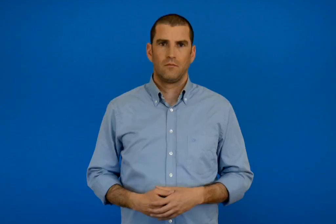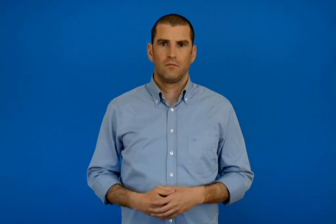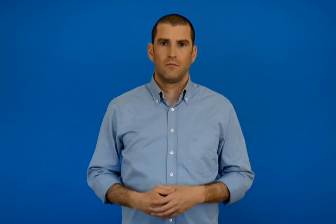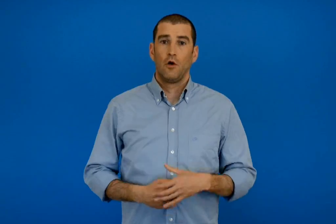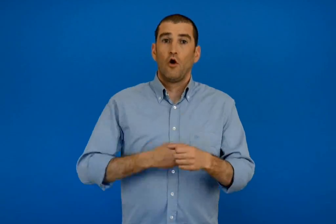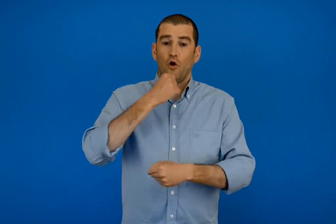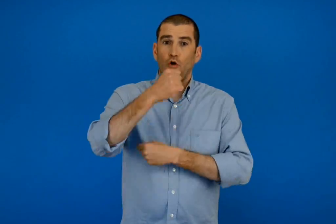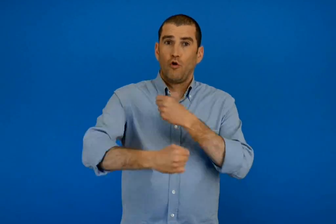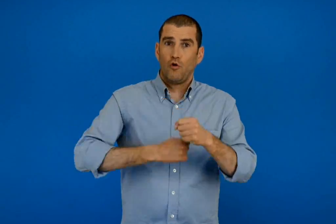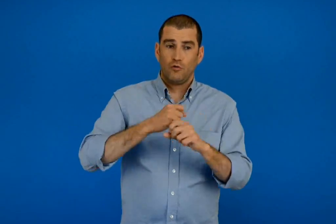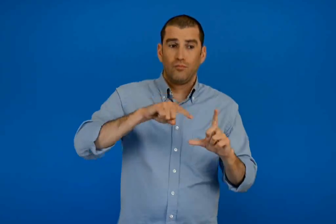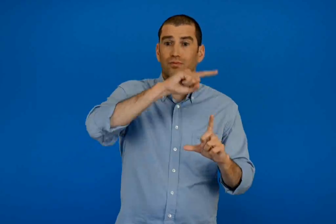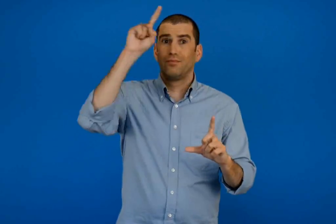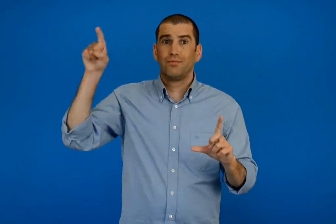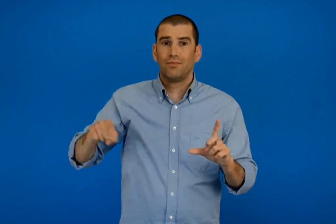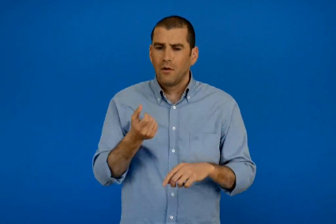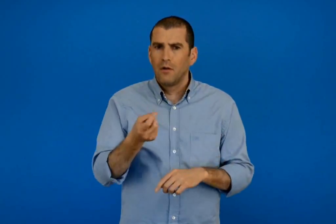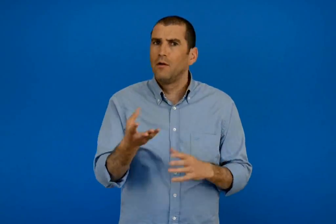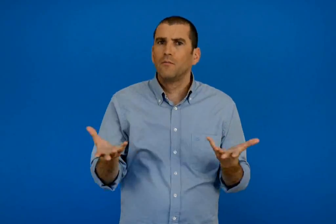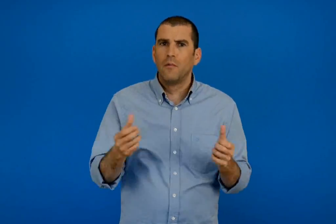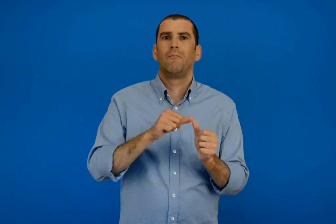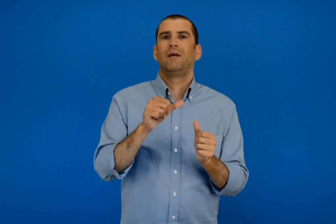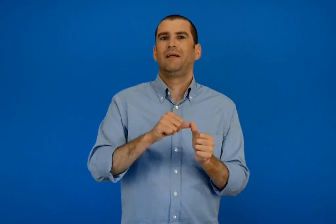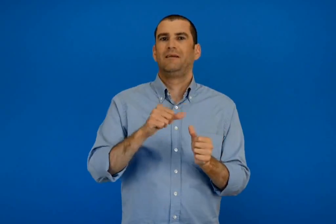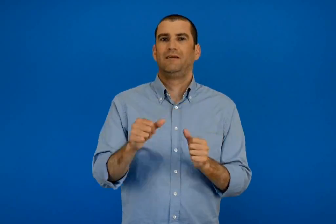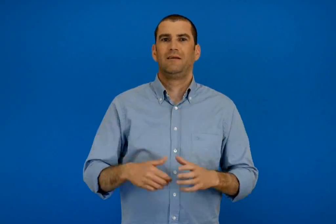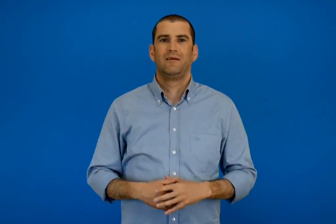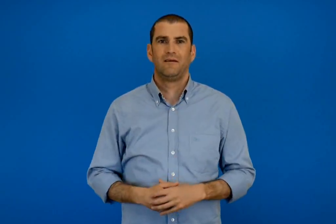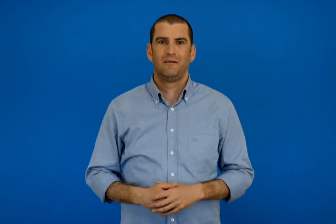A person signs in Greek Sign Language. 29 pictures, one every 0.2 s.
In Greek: το χρόνο που περνάει τον μετράμε και με μήνες
